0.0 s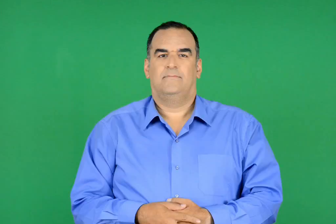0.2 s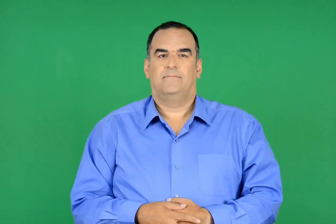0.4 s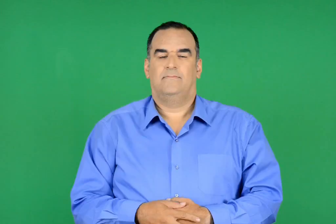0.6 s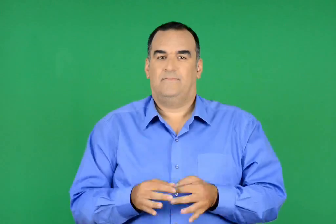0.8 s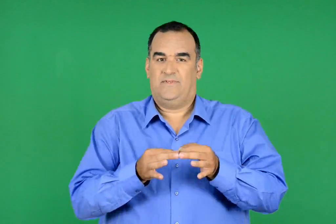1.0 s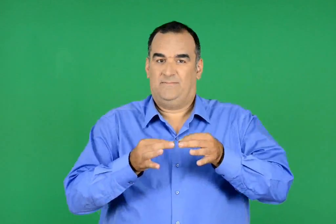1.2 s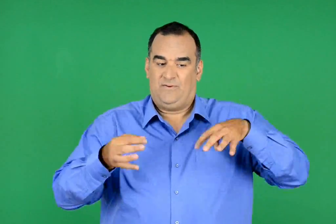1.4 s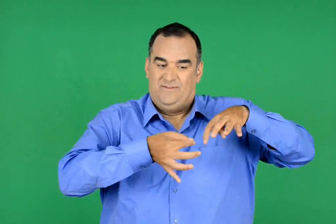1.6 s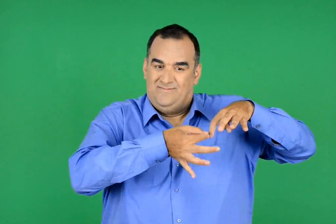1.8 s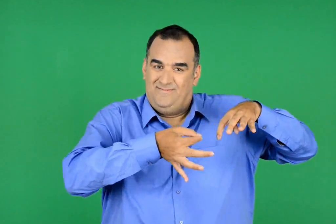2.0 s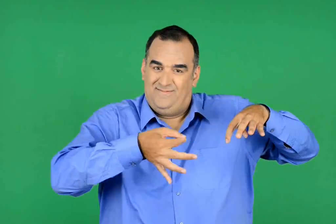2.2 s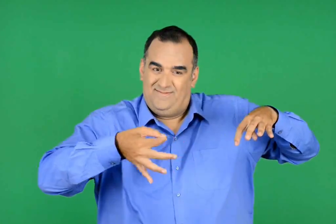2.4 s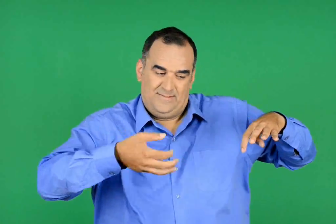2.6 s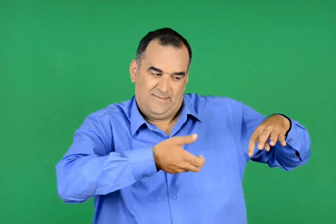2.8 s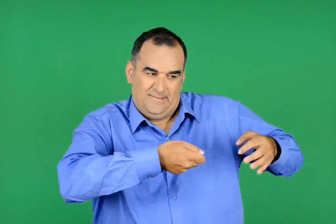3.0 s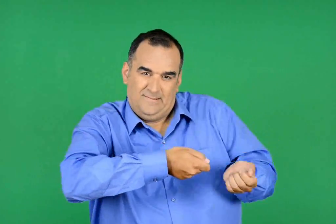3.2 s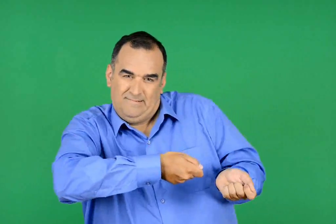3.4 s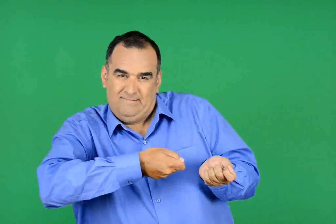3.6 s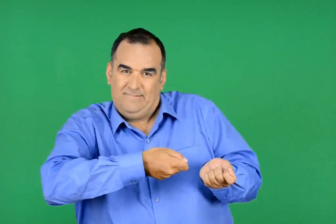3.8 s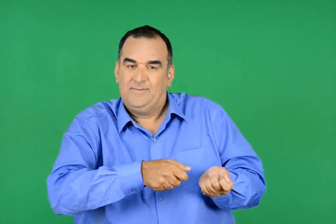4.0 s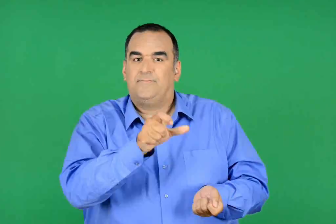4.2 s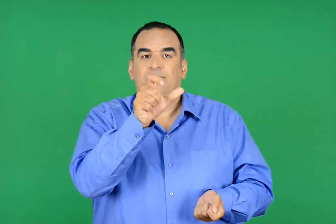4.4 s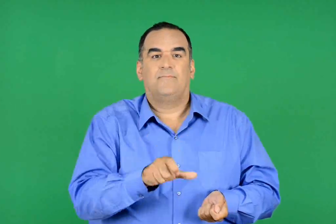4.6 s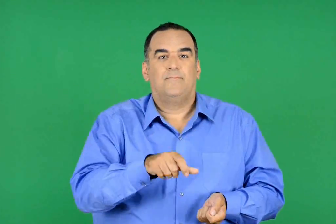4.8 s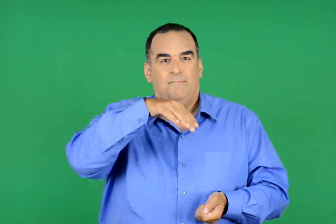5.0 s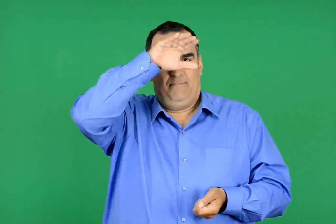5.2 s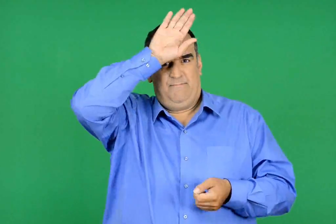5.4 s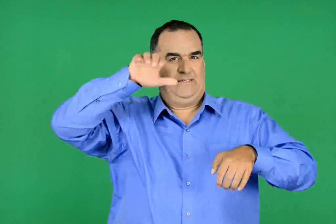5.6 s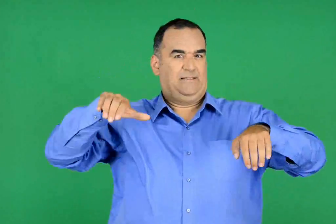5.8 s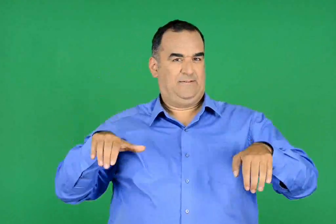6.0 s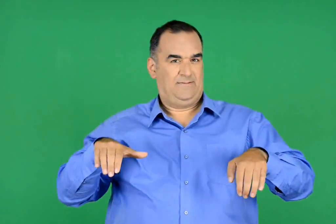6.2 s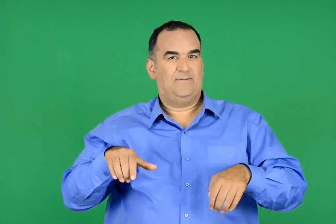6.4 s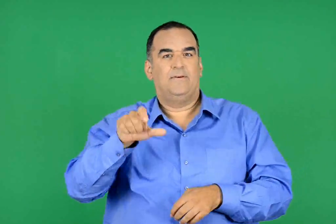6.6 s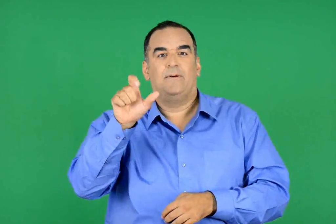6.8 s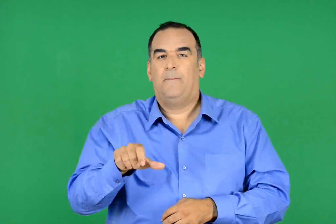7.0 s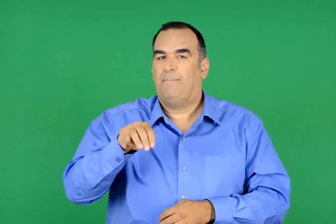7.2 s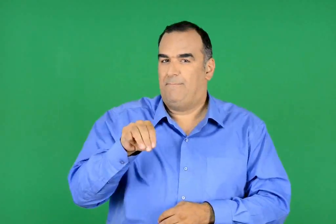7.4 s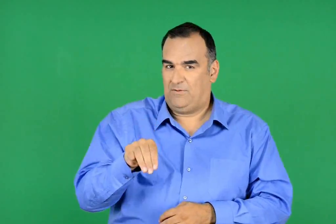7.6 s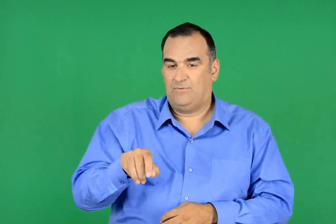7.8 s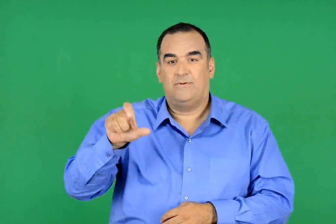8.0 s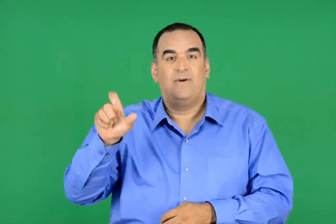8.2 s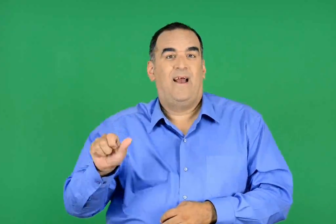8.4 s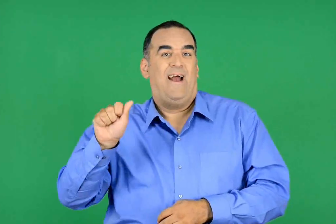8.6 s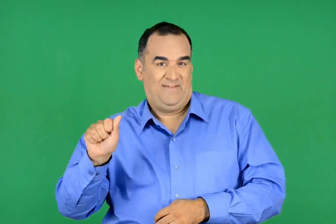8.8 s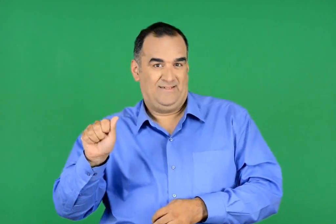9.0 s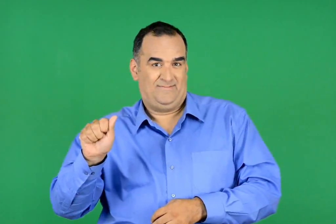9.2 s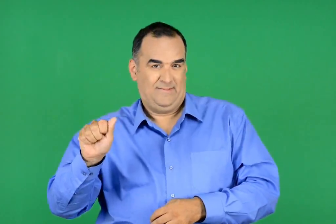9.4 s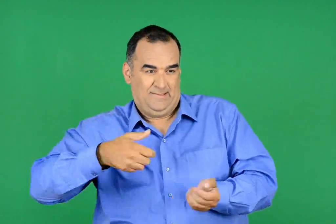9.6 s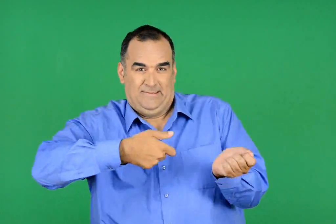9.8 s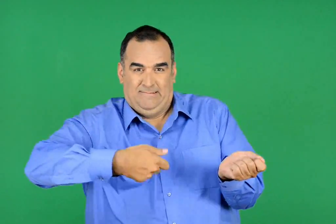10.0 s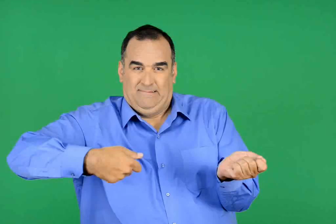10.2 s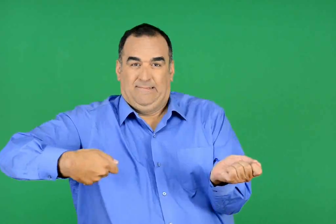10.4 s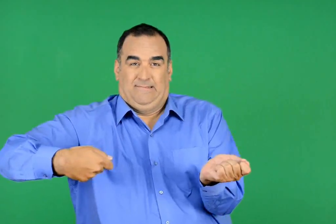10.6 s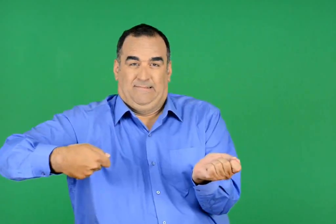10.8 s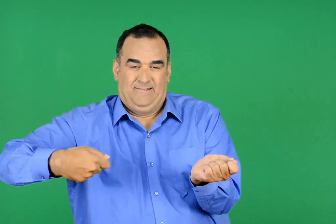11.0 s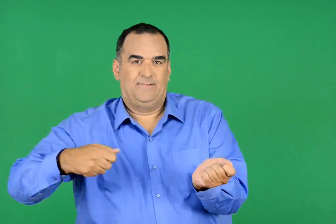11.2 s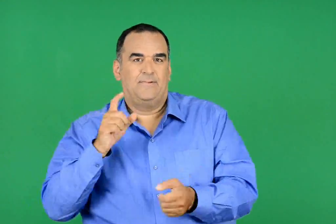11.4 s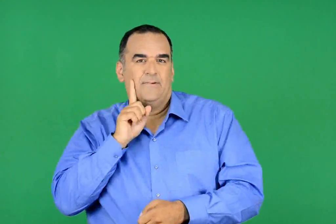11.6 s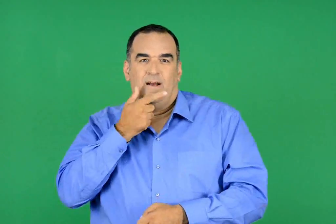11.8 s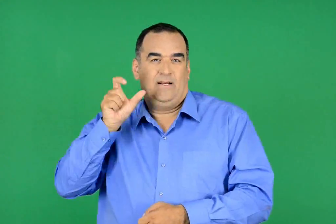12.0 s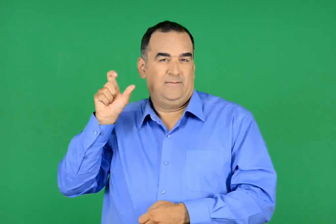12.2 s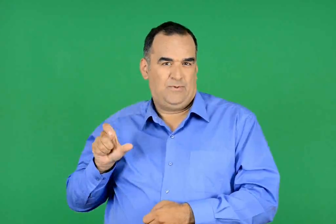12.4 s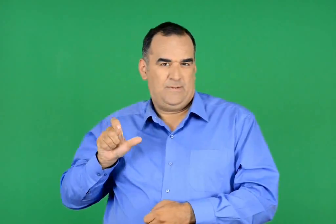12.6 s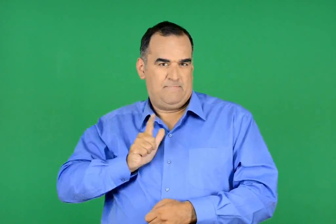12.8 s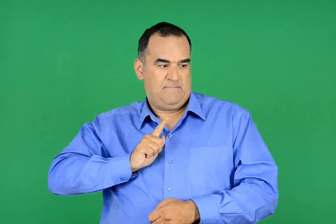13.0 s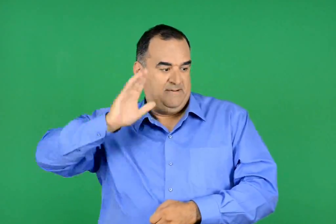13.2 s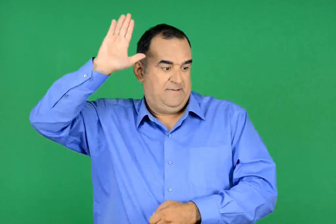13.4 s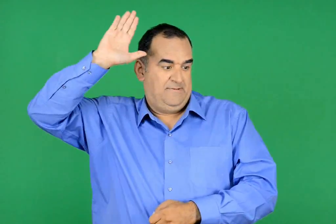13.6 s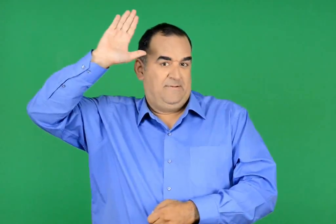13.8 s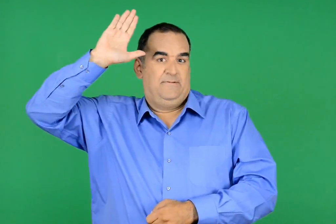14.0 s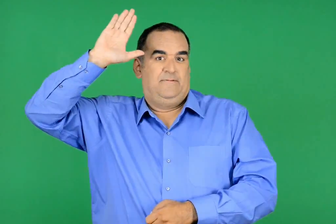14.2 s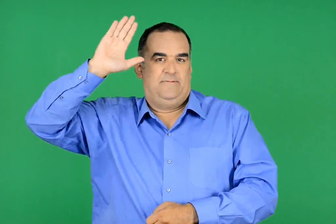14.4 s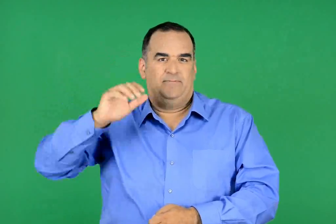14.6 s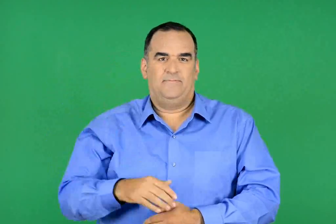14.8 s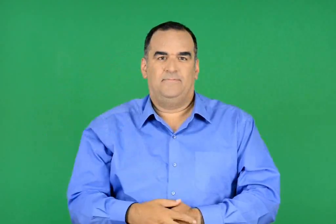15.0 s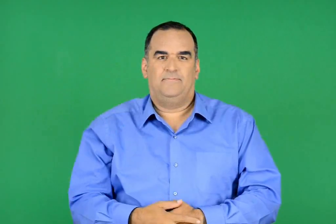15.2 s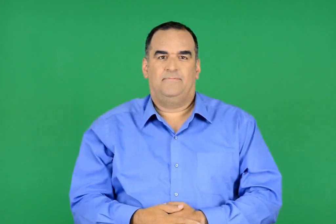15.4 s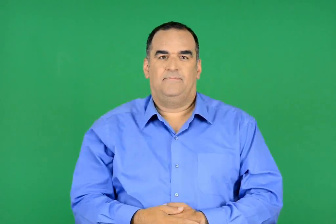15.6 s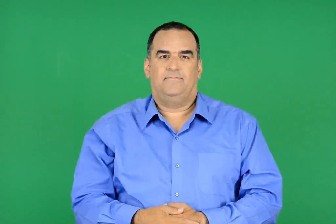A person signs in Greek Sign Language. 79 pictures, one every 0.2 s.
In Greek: το σπάγκο τον κρατούσαν ο πασάς , ο μέντιος και ο αυτέας. η ασπρούλα έδωσε το σύνθημα
